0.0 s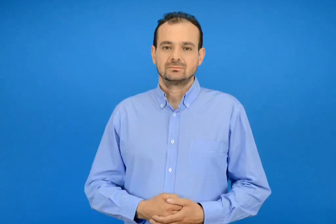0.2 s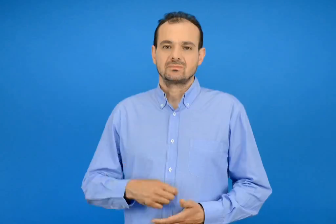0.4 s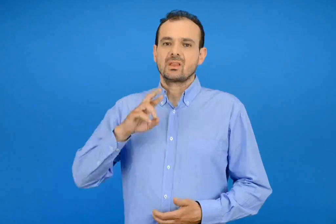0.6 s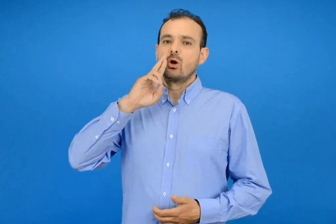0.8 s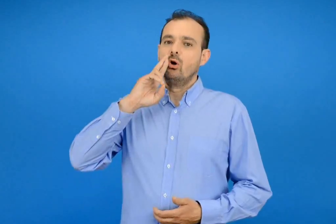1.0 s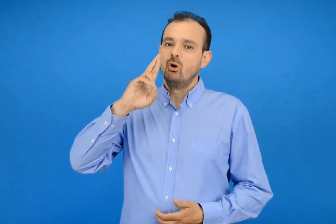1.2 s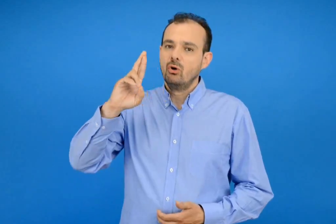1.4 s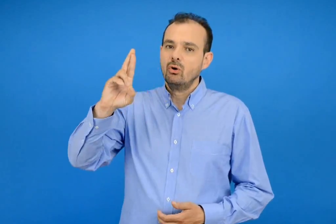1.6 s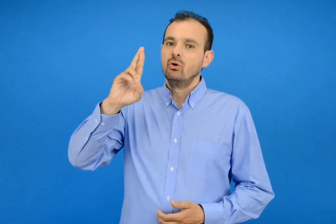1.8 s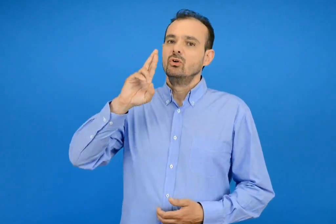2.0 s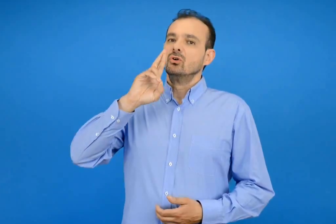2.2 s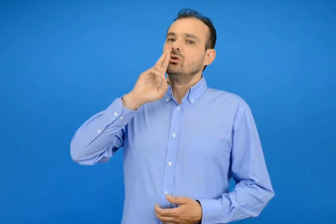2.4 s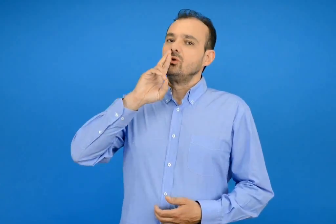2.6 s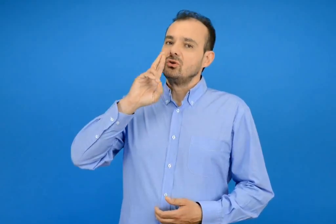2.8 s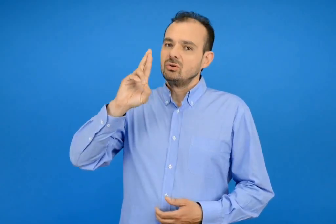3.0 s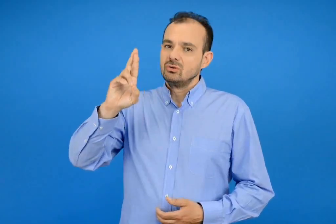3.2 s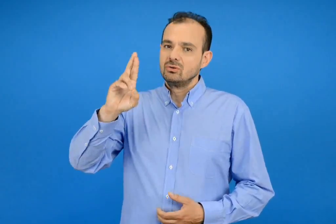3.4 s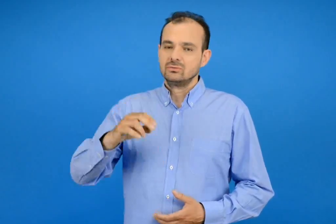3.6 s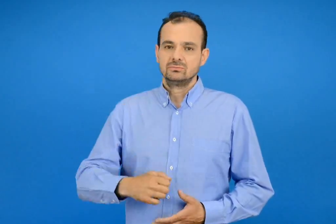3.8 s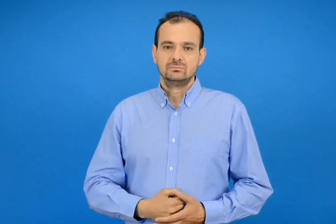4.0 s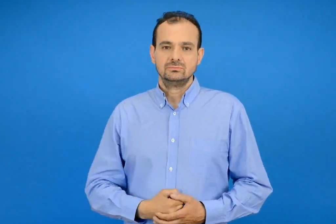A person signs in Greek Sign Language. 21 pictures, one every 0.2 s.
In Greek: ροχαλίζει
